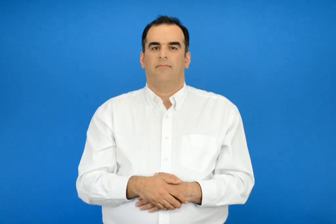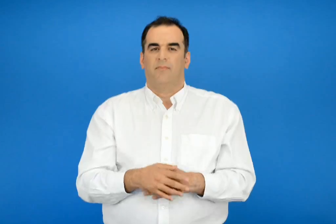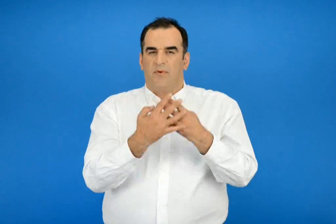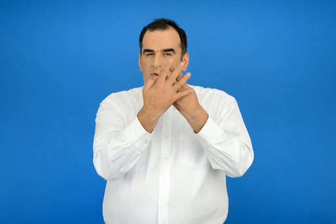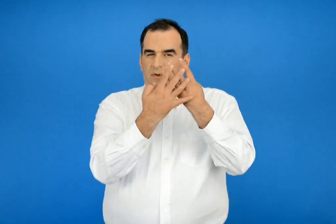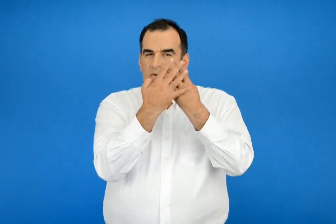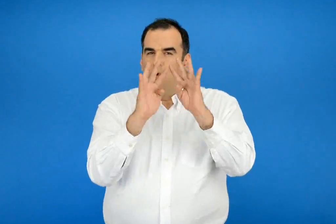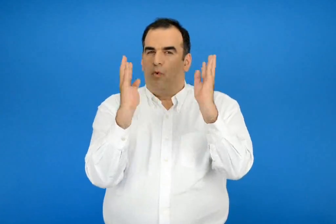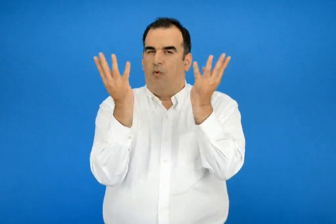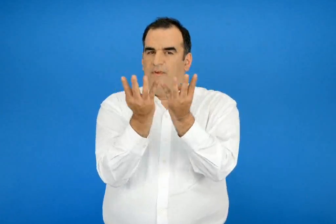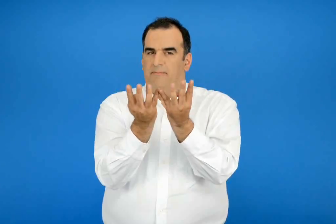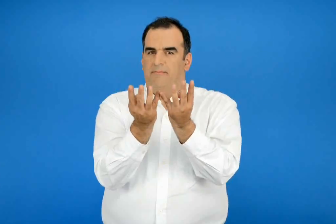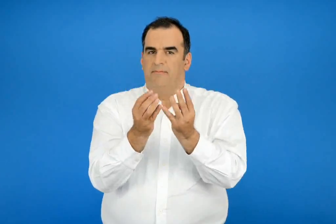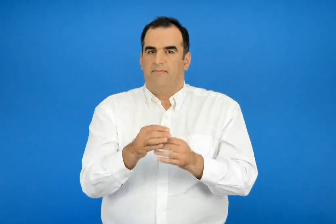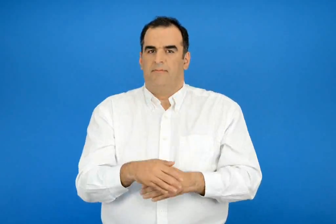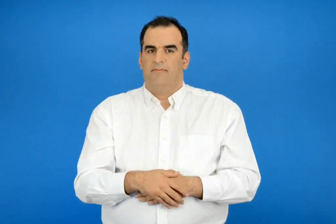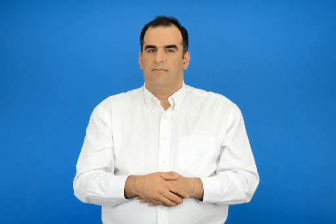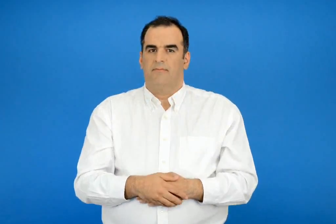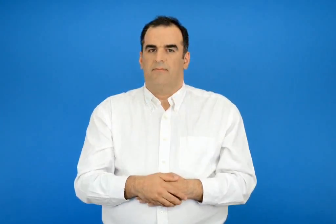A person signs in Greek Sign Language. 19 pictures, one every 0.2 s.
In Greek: κλουβί
